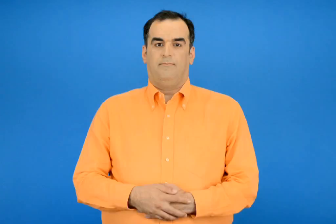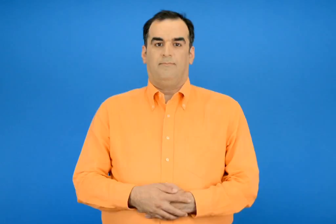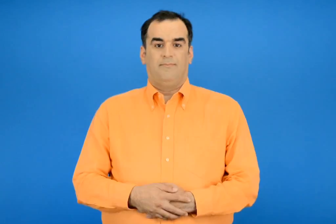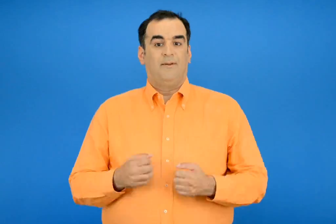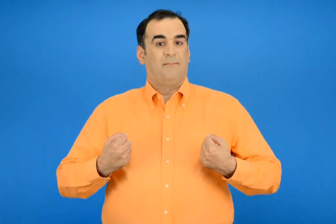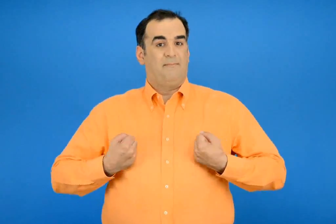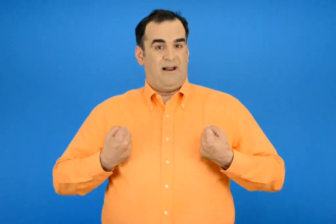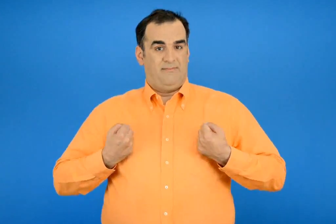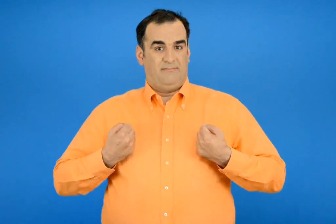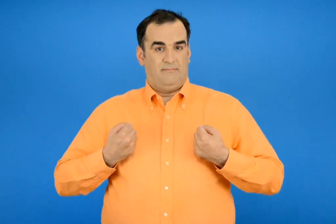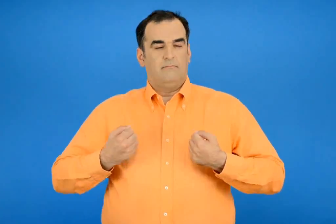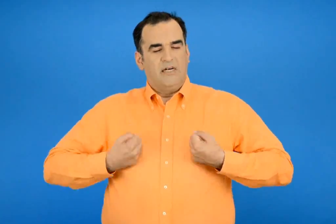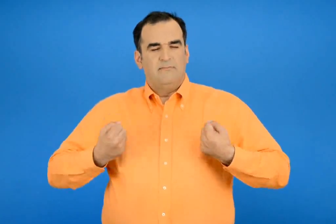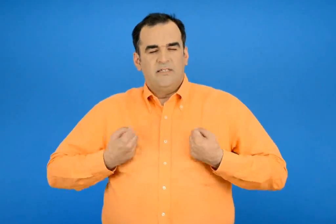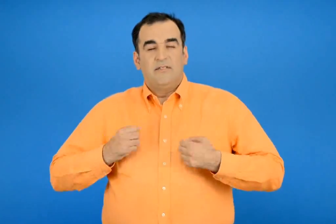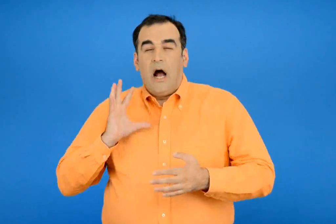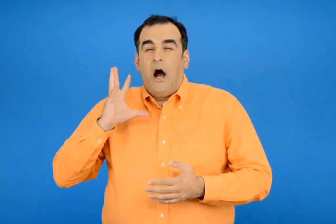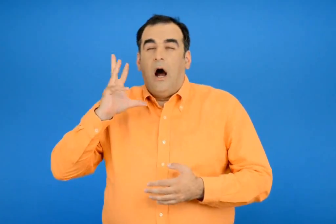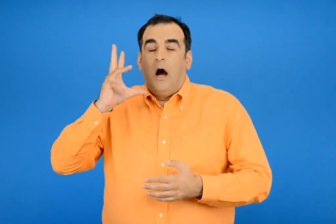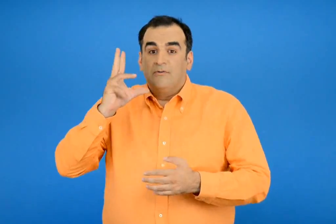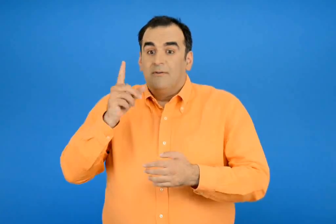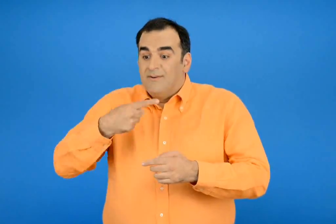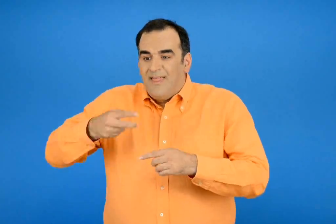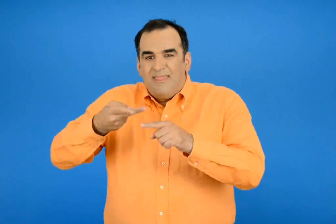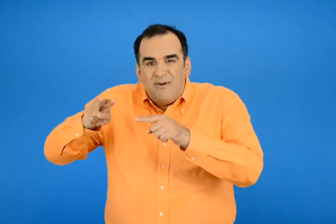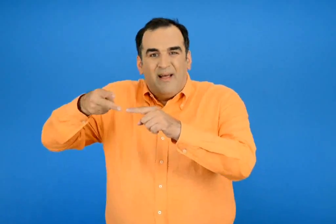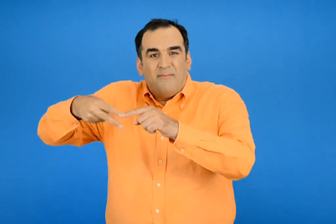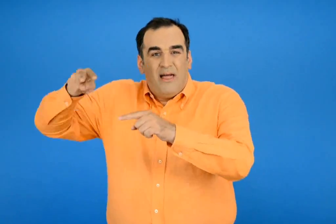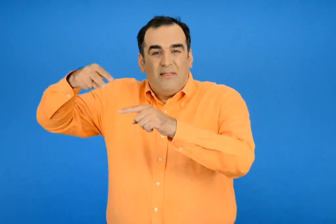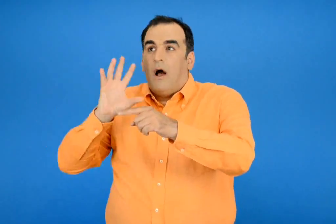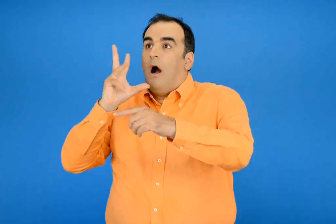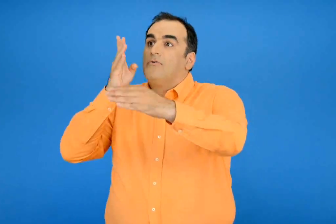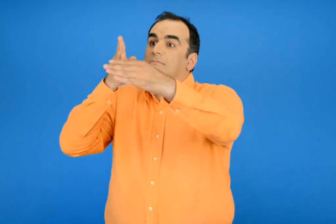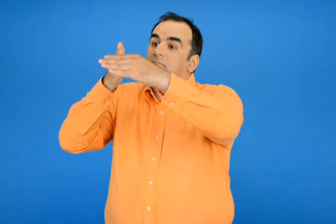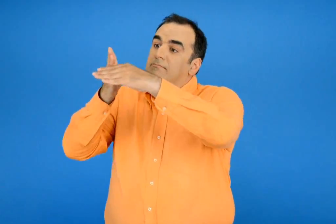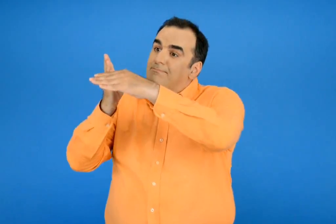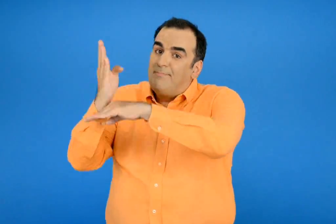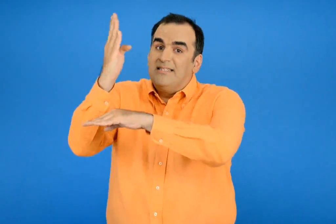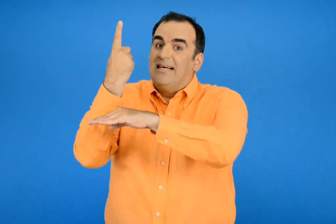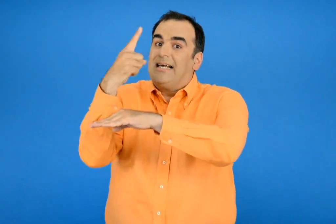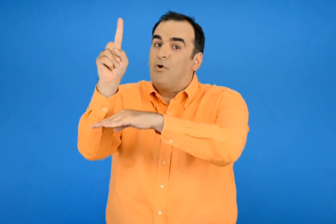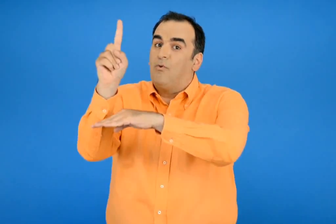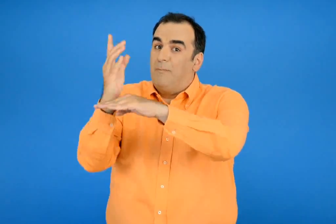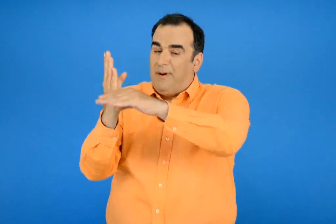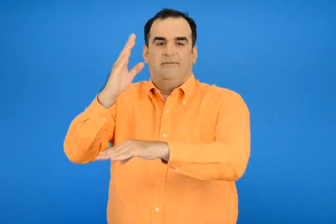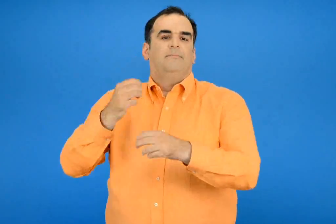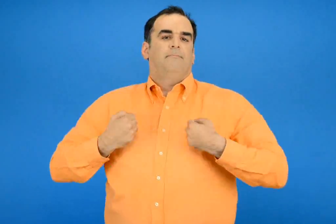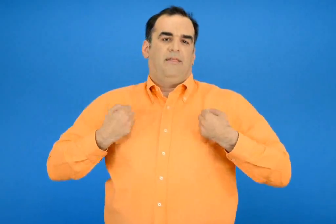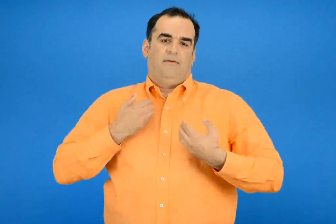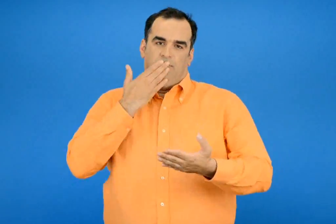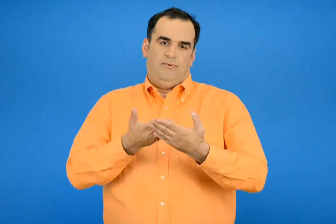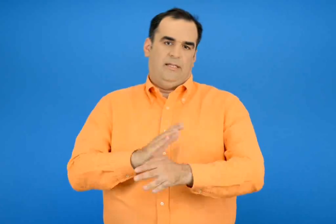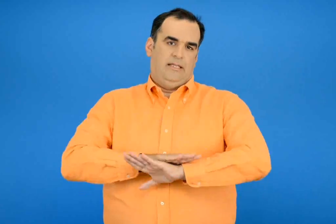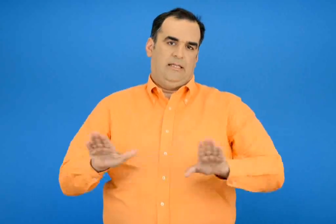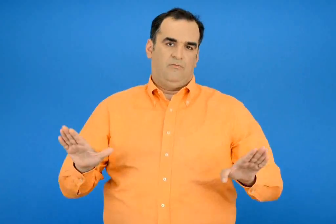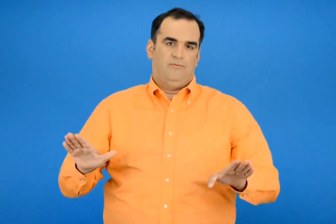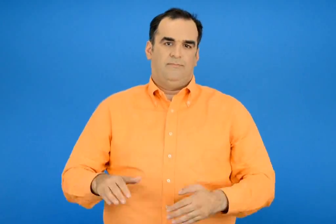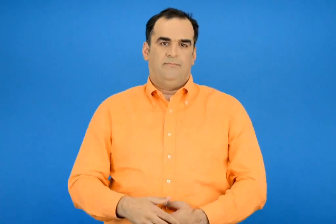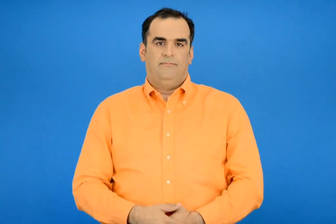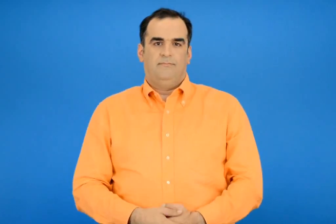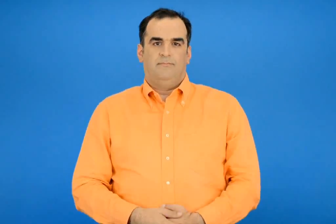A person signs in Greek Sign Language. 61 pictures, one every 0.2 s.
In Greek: το παιχνίδι σταματάει όταν φτάσουν σε αριθμό που αν διπλασιαστεί ξεπερνάει το 100
